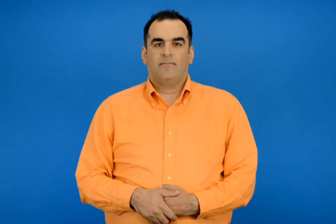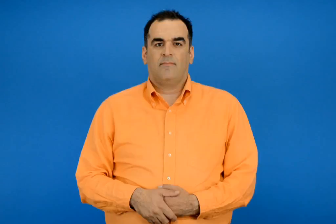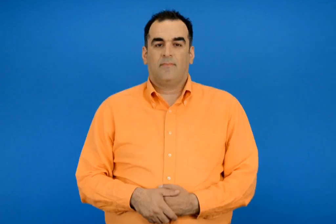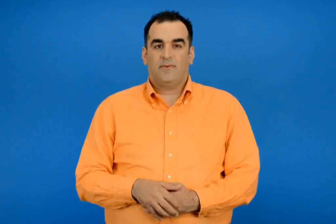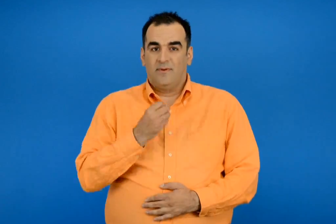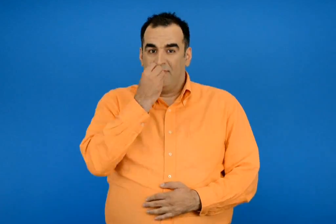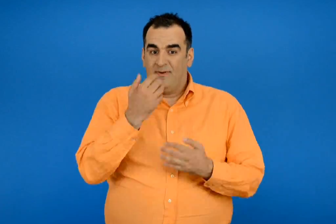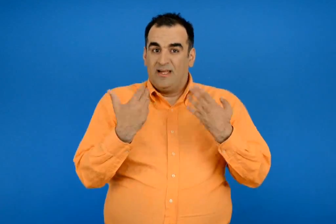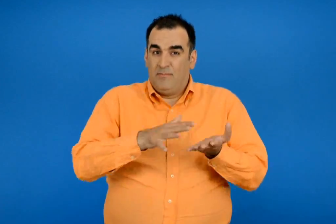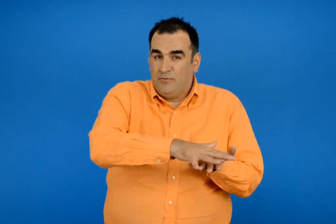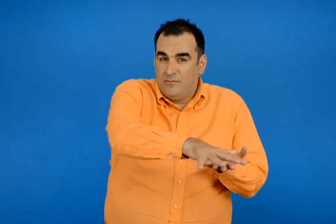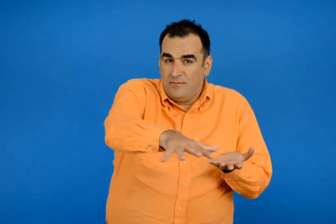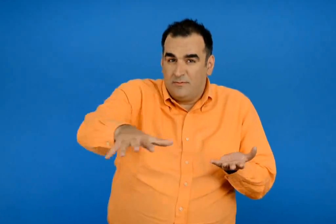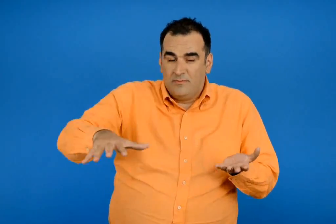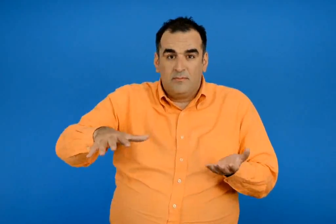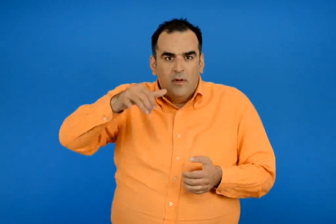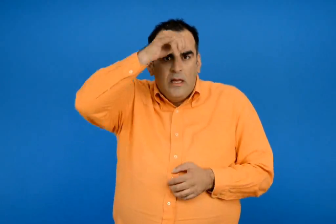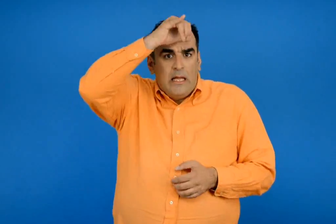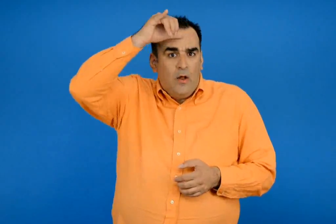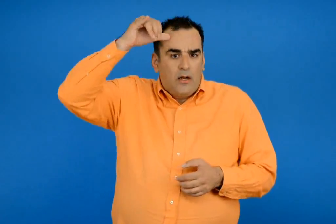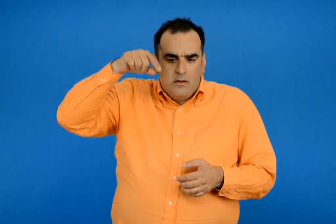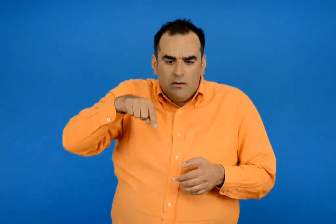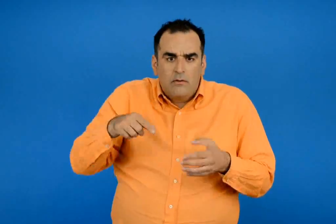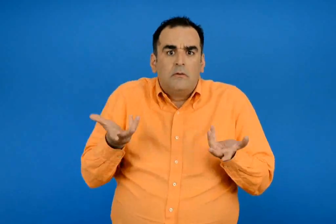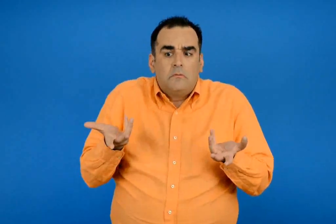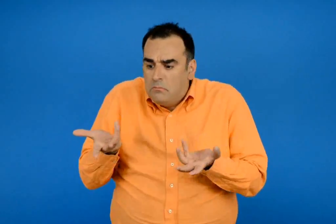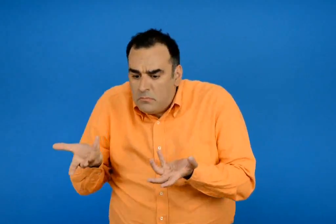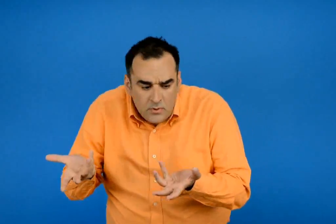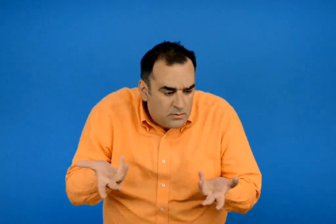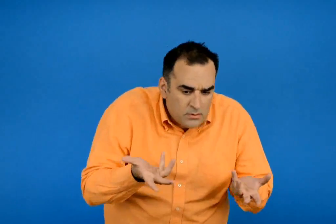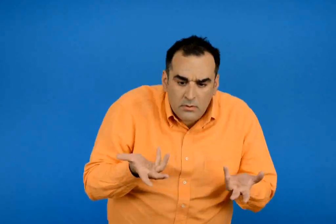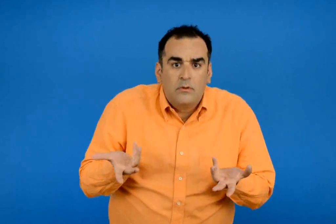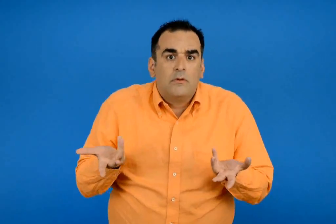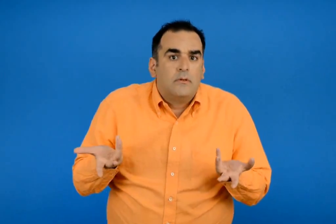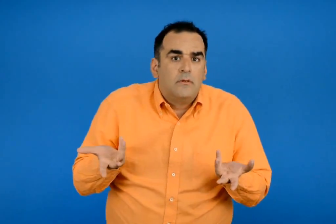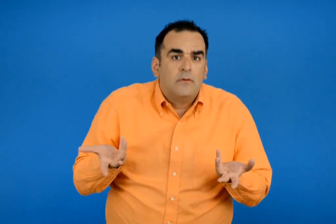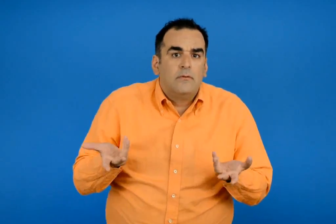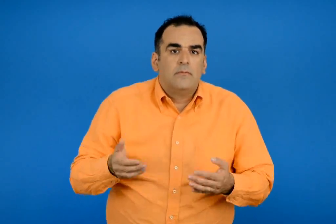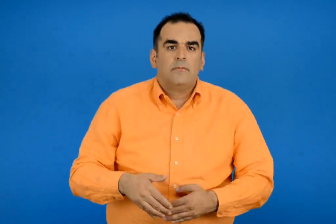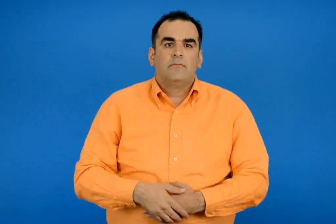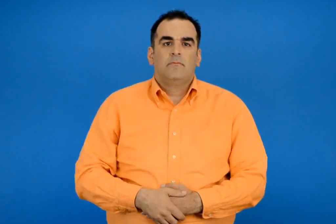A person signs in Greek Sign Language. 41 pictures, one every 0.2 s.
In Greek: τι θα γινει ο κήπος το καλοκαίρι ;
